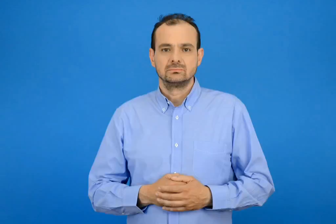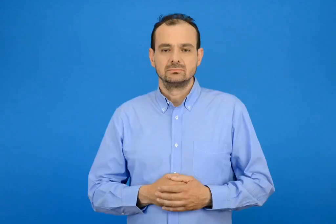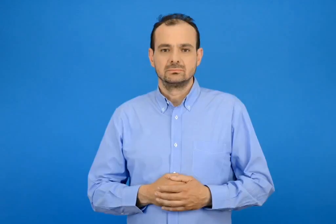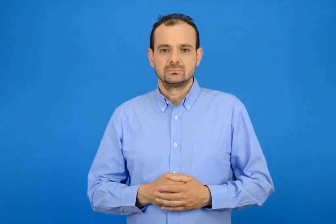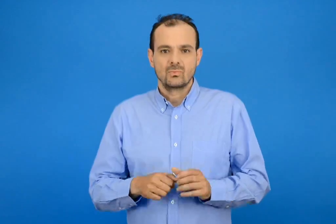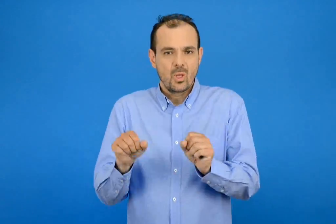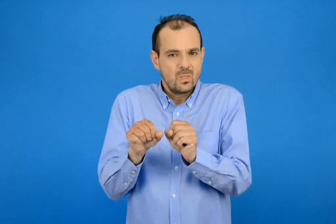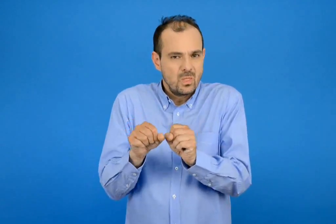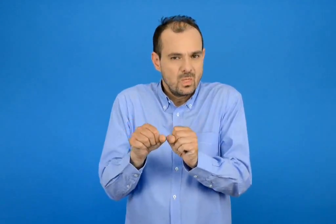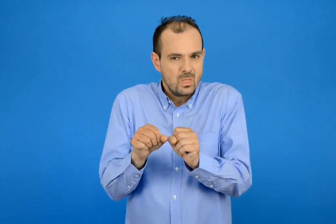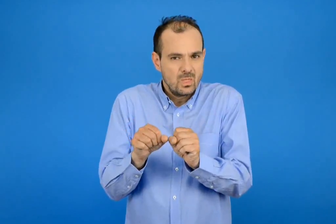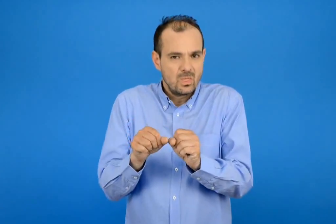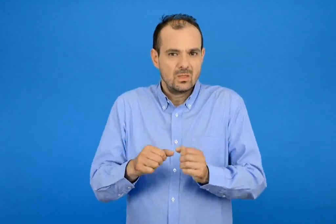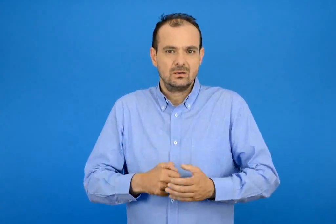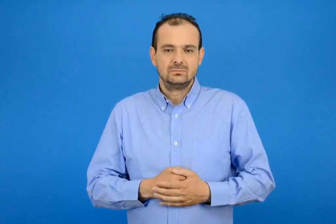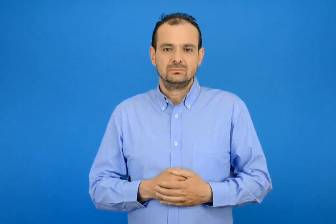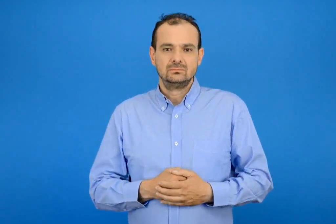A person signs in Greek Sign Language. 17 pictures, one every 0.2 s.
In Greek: κοντινό
